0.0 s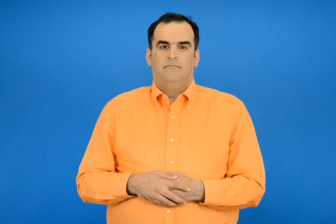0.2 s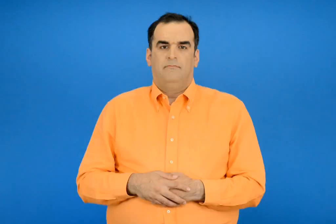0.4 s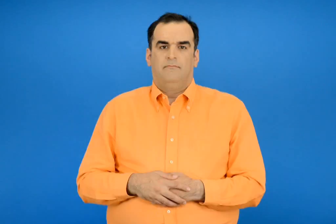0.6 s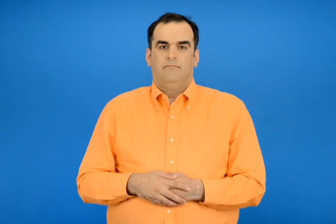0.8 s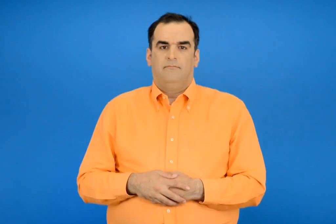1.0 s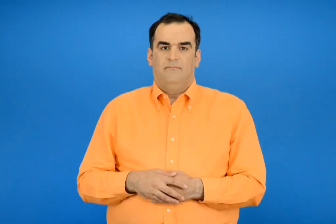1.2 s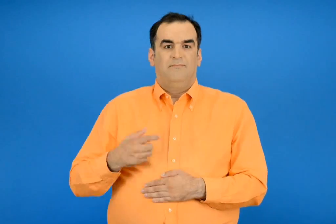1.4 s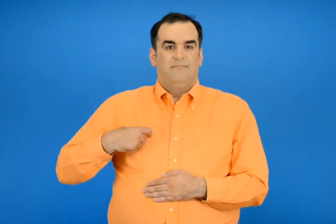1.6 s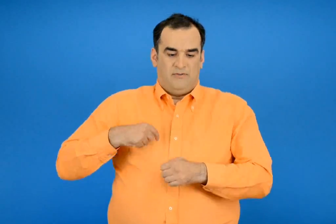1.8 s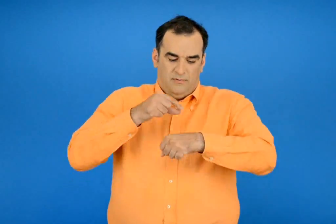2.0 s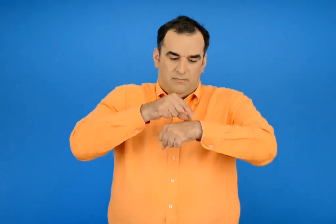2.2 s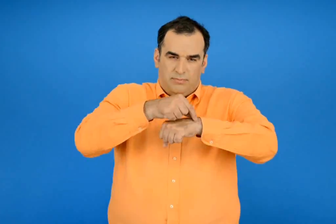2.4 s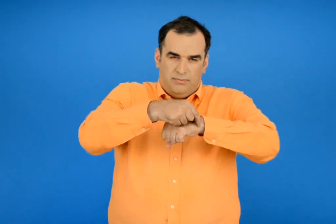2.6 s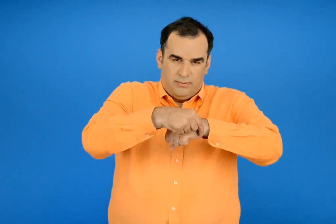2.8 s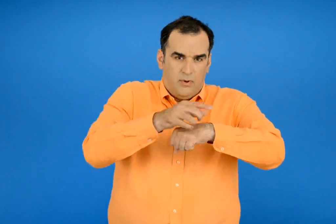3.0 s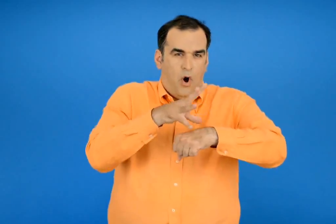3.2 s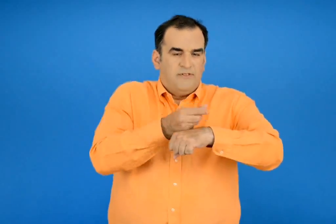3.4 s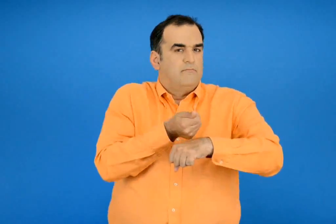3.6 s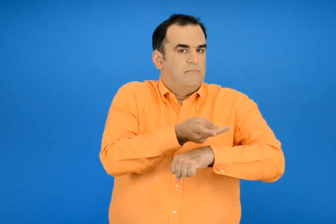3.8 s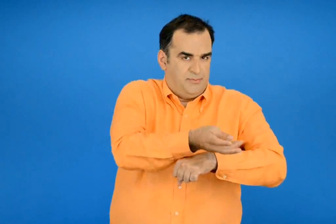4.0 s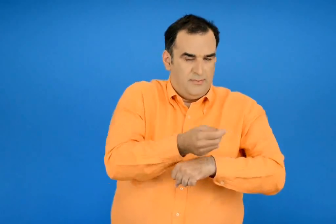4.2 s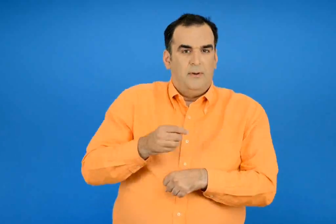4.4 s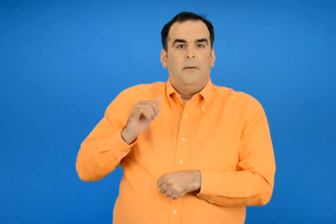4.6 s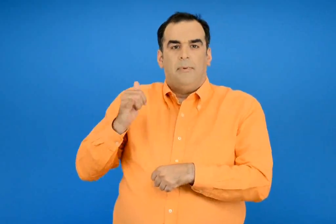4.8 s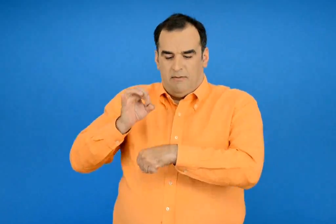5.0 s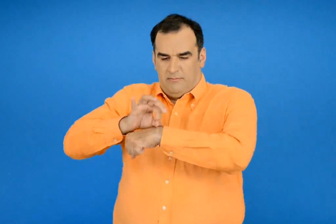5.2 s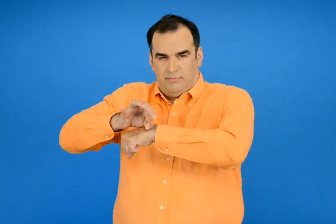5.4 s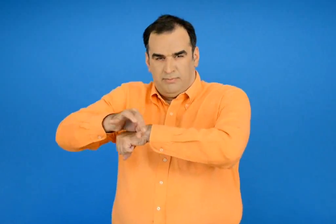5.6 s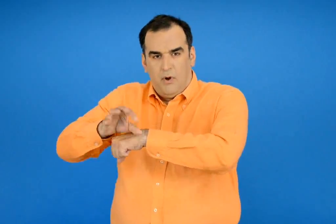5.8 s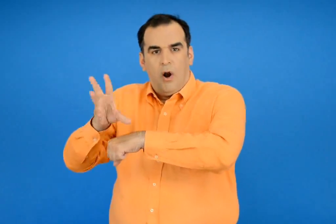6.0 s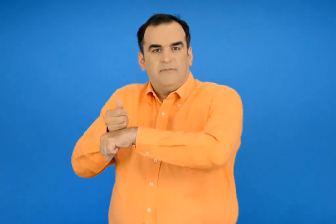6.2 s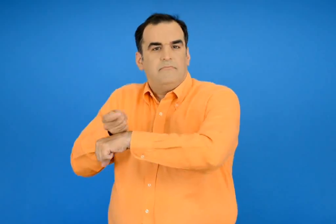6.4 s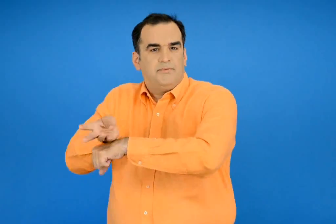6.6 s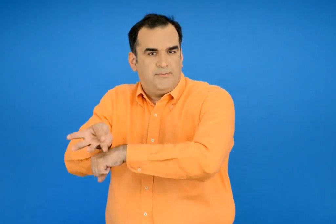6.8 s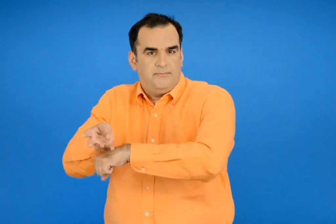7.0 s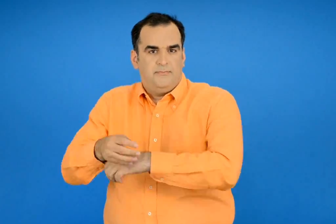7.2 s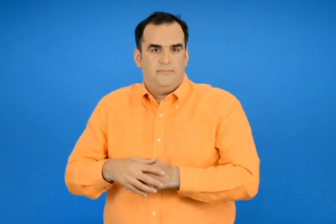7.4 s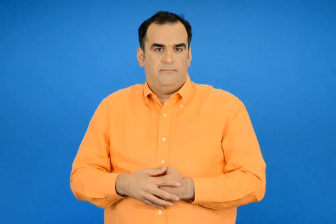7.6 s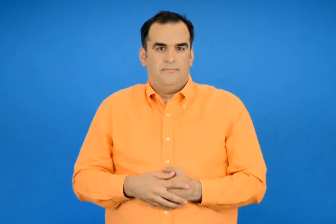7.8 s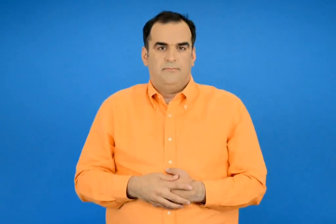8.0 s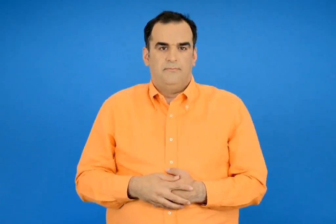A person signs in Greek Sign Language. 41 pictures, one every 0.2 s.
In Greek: πόσες πράσινες χάντρες και πόσες μπλε χάντρες χρησιμοποιήσαμε κάθε φορά ;
